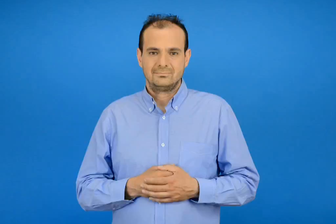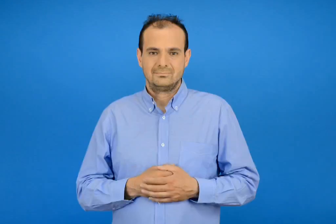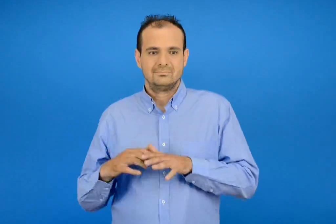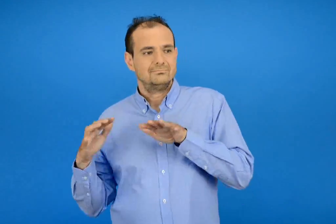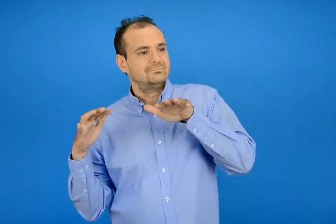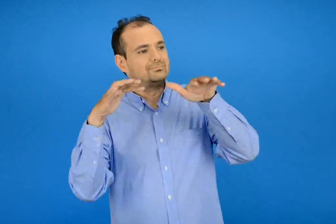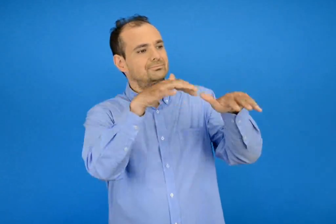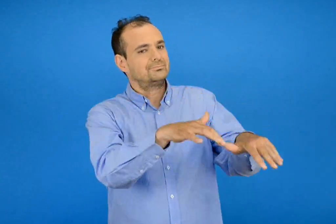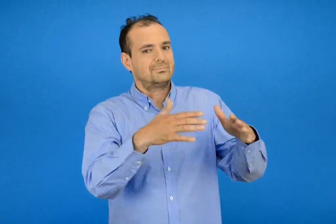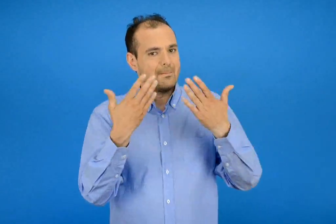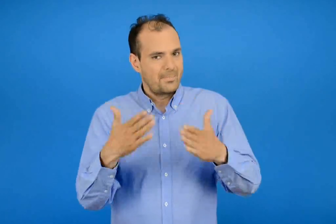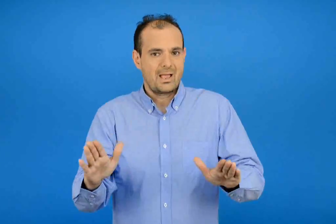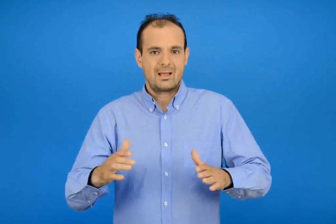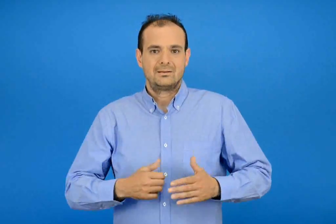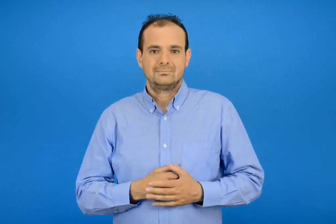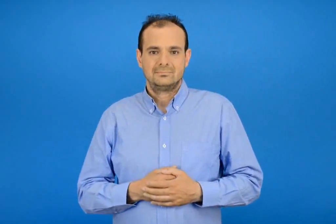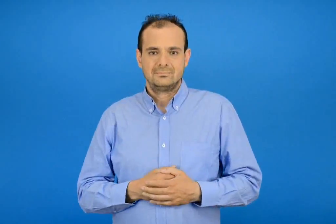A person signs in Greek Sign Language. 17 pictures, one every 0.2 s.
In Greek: πήγαν
